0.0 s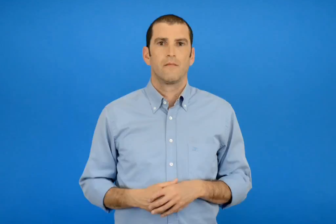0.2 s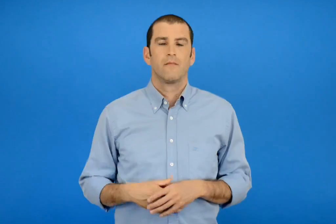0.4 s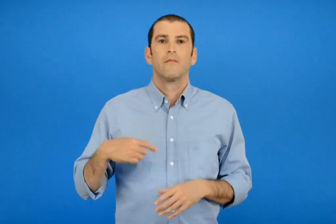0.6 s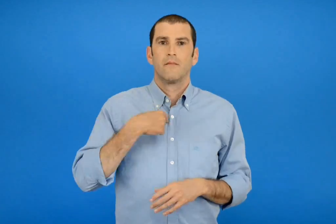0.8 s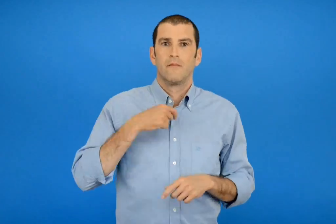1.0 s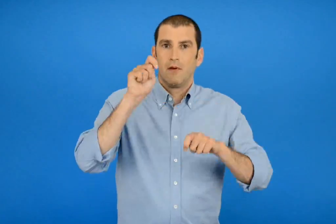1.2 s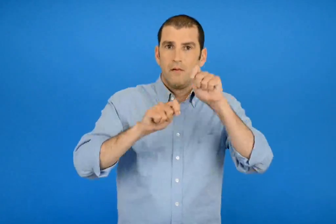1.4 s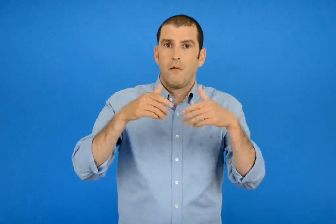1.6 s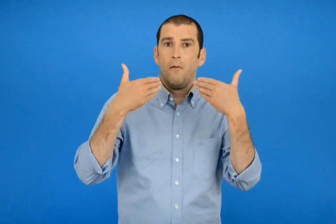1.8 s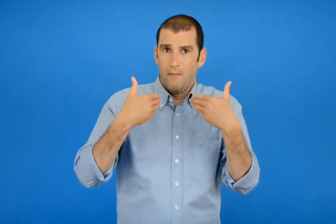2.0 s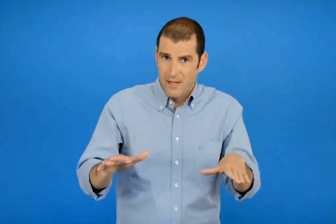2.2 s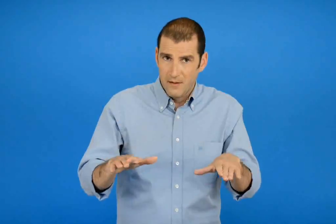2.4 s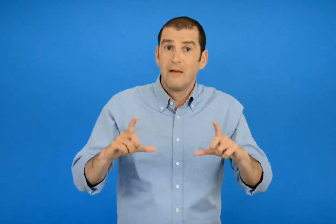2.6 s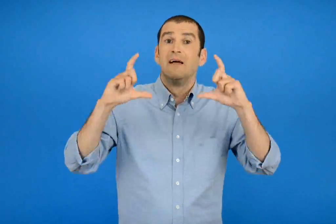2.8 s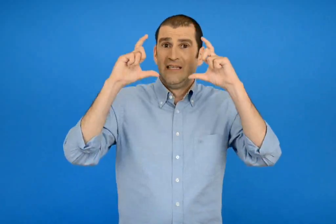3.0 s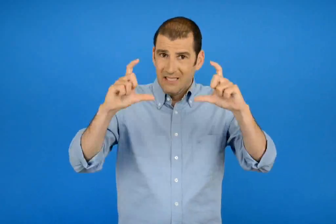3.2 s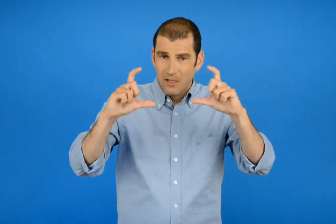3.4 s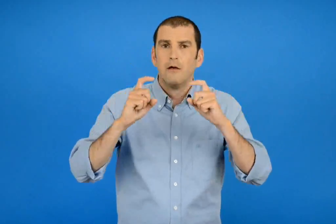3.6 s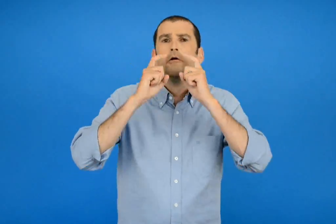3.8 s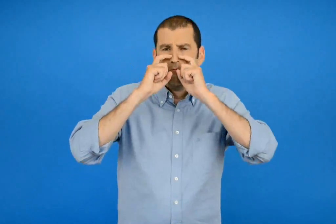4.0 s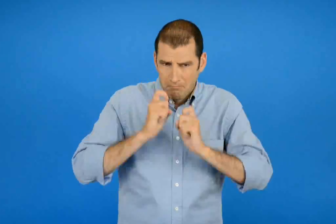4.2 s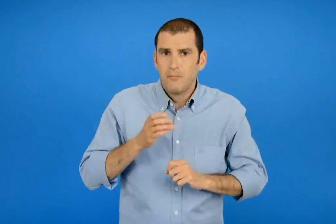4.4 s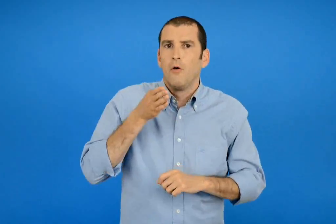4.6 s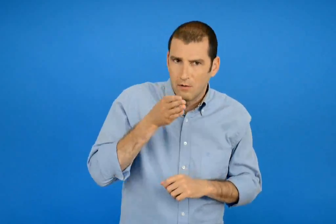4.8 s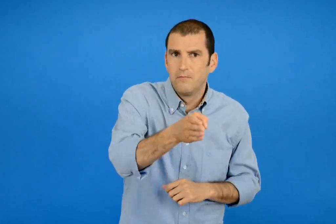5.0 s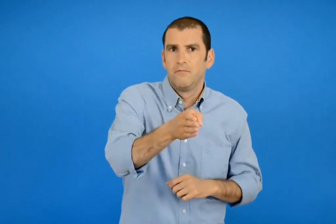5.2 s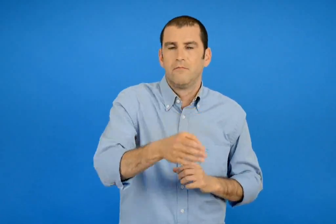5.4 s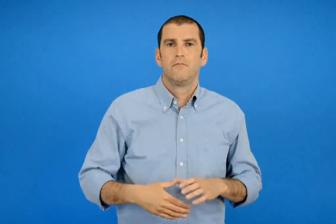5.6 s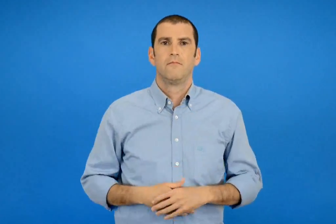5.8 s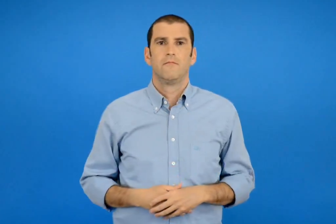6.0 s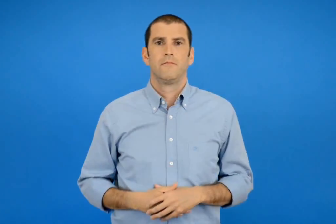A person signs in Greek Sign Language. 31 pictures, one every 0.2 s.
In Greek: εγώ έφτιαξα το σήμα που δείχνει υποχρεωτική πορεία
